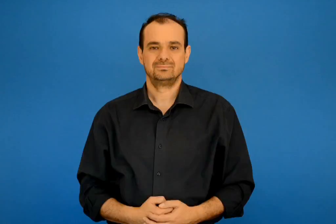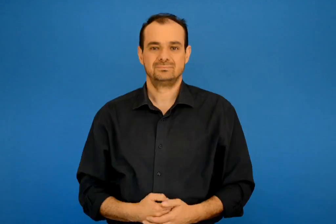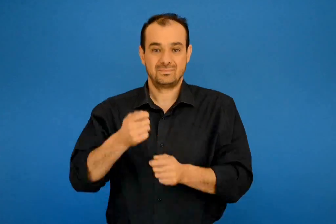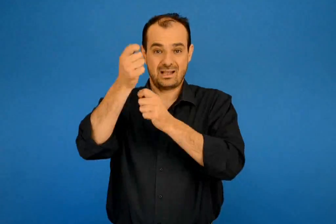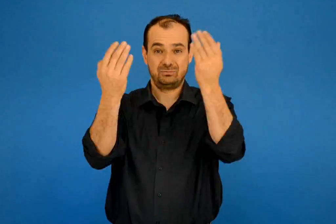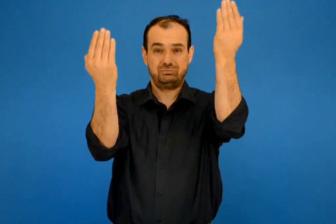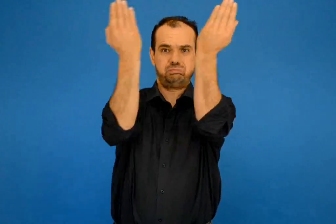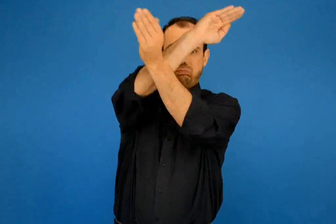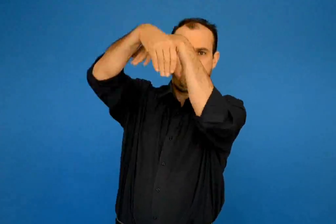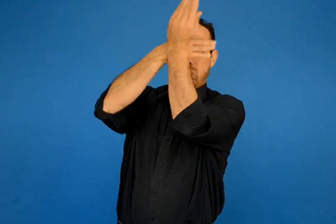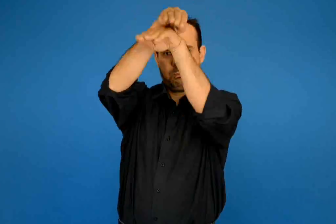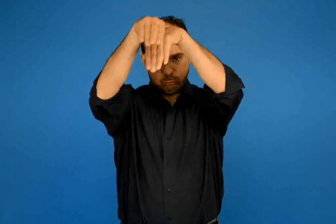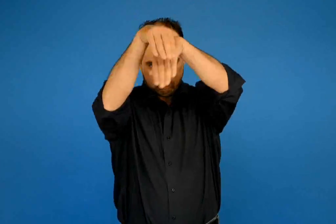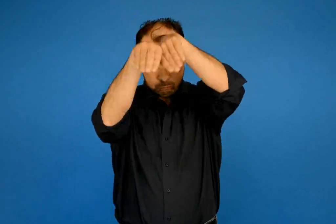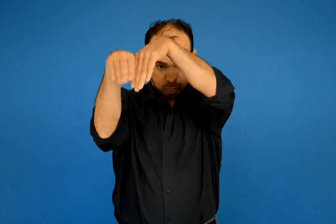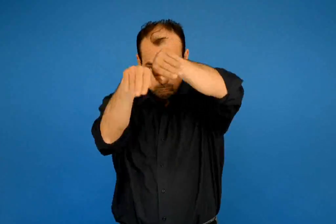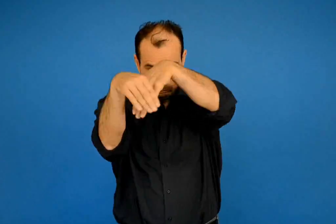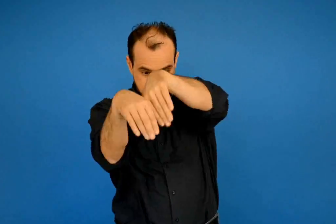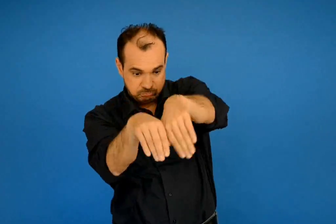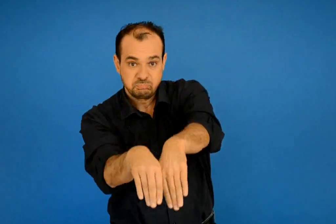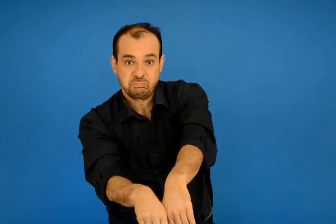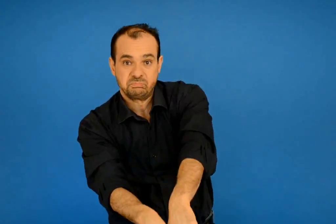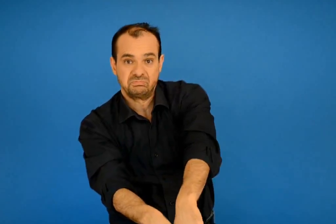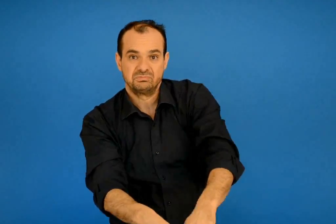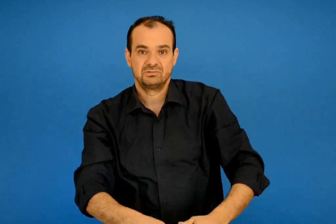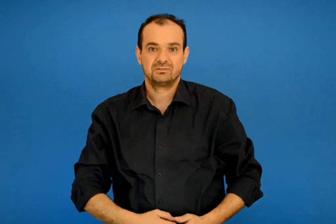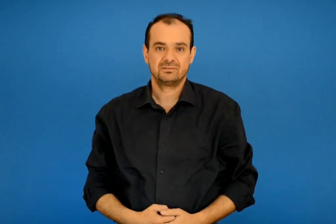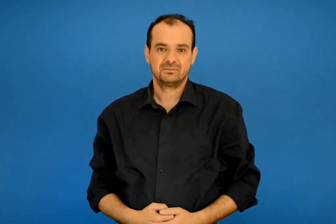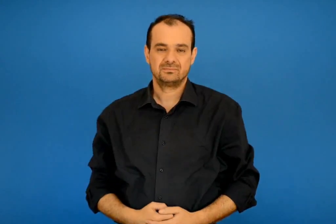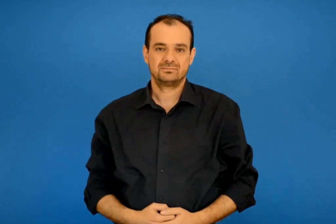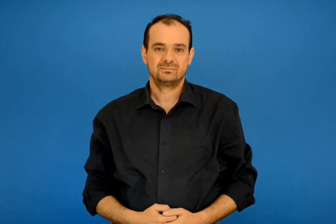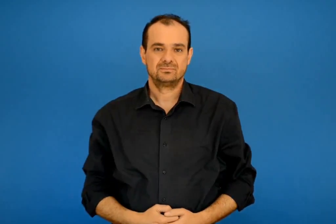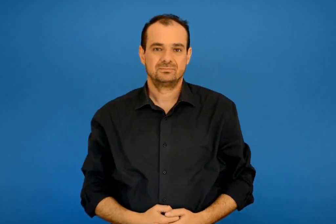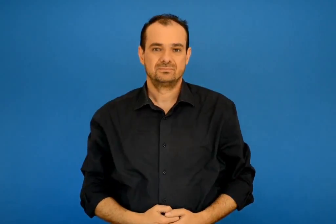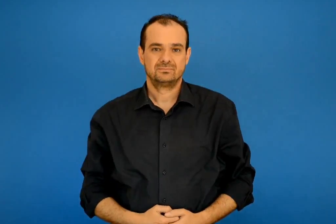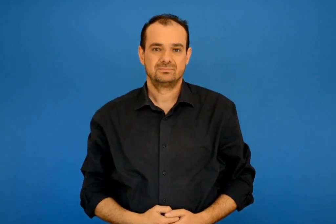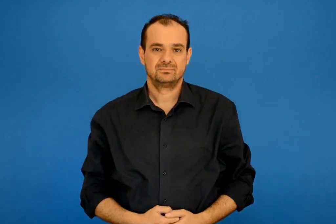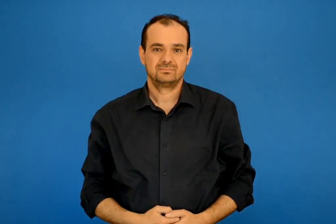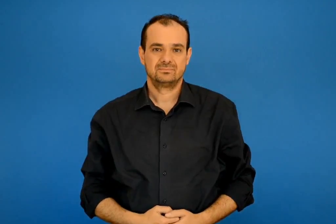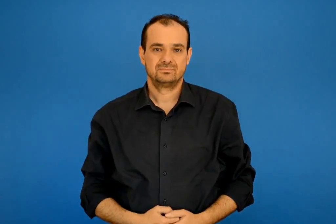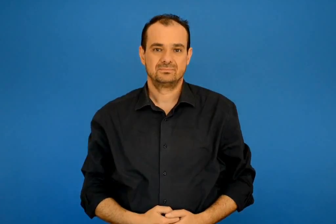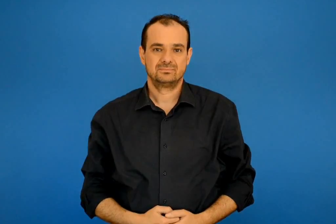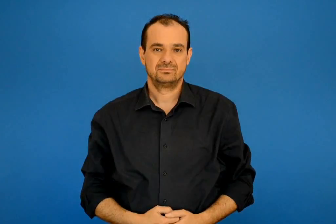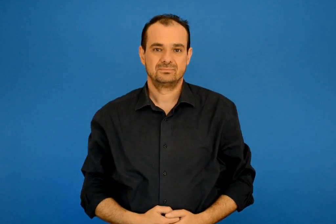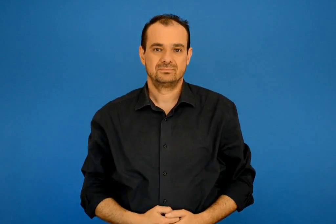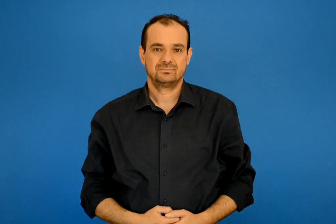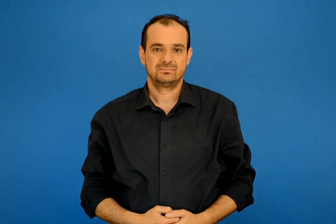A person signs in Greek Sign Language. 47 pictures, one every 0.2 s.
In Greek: όσο να ιδούν να καλοϊδούν εμπλέχτηκαν κι οι δυο αϊτοί κι ανεμοστροβιλίζοντας πέσαν μπροστά τους καρφωτοί
